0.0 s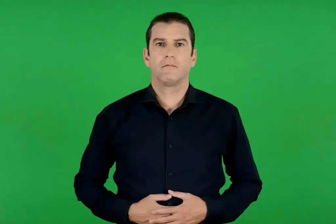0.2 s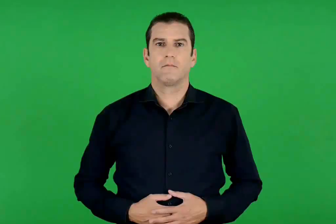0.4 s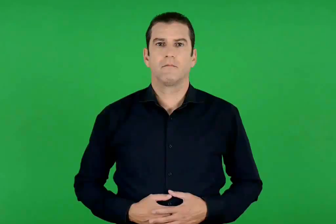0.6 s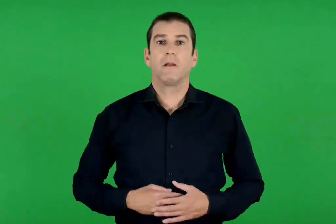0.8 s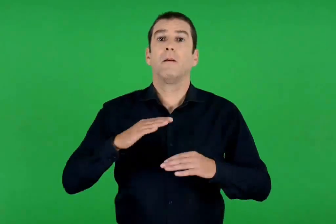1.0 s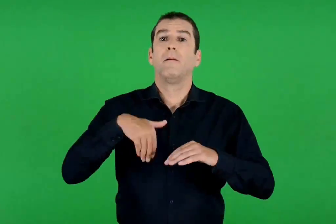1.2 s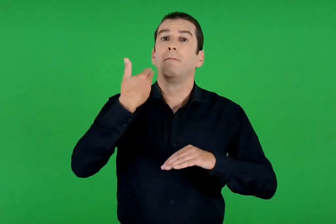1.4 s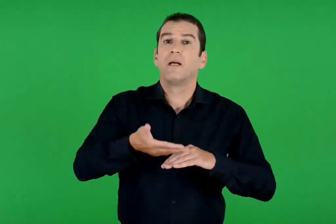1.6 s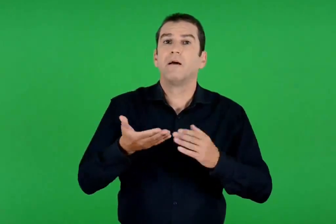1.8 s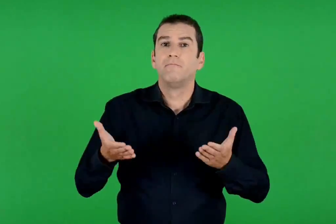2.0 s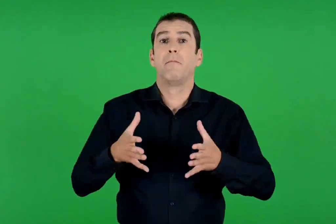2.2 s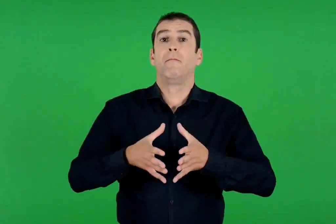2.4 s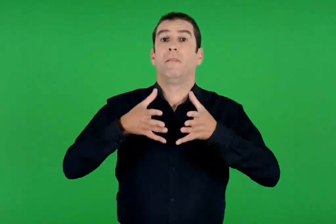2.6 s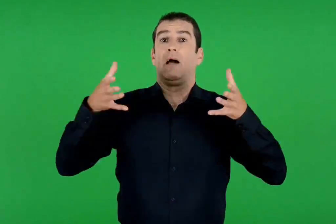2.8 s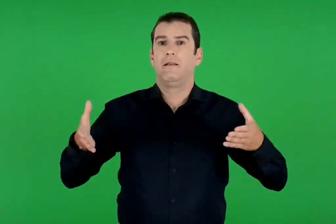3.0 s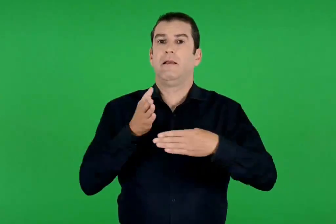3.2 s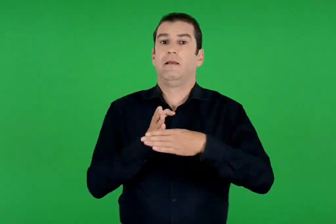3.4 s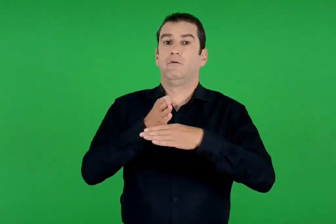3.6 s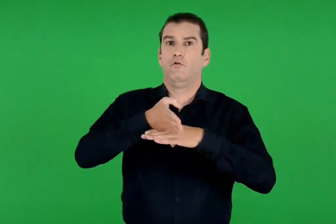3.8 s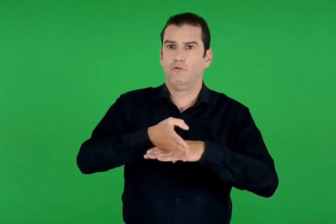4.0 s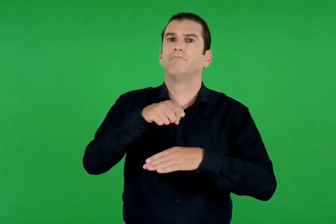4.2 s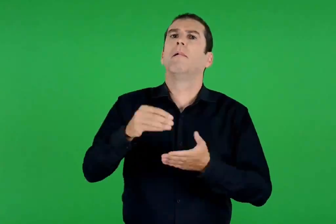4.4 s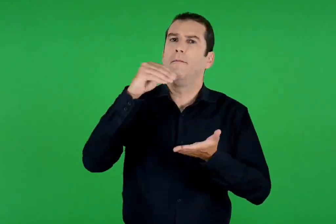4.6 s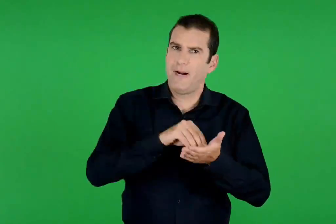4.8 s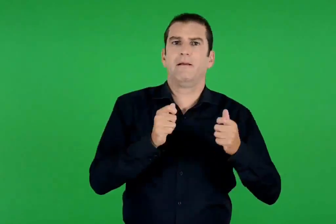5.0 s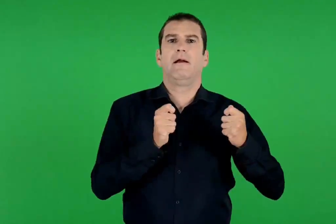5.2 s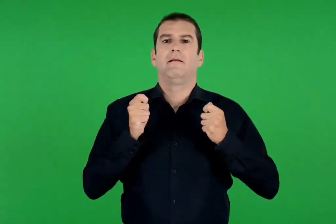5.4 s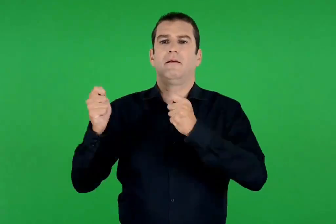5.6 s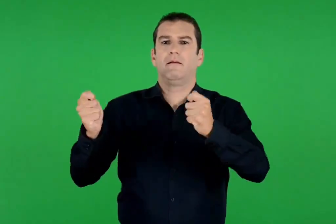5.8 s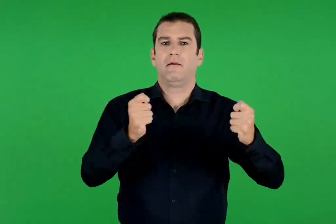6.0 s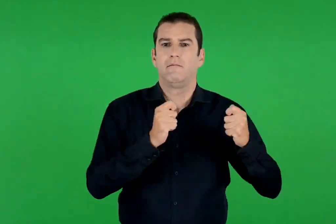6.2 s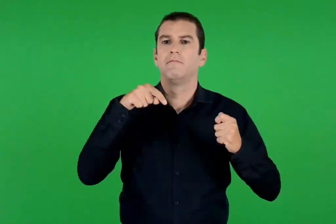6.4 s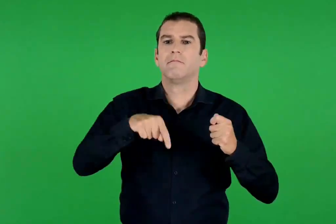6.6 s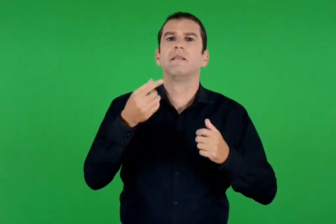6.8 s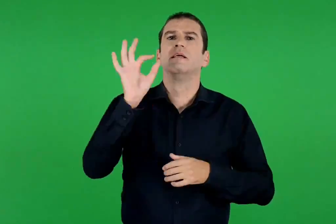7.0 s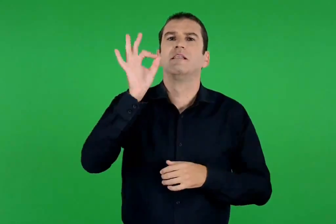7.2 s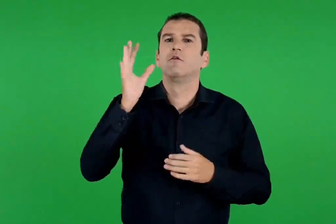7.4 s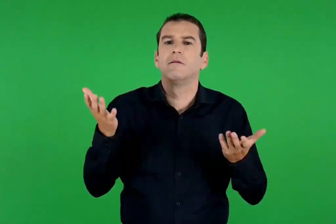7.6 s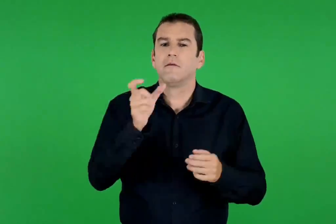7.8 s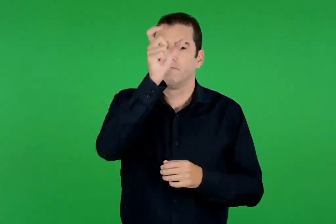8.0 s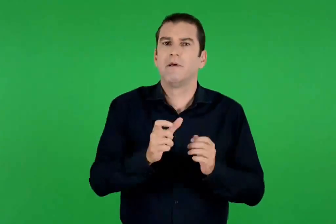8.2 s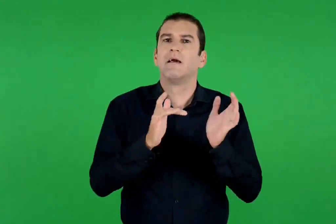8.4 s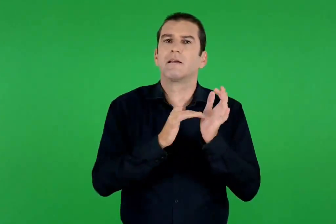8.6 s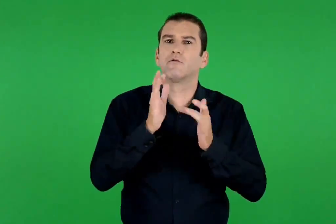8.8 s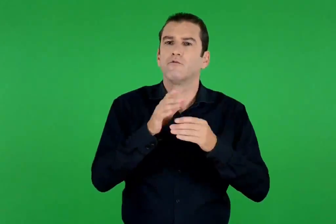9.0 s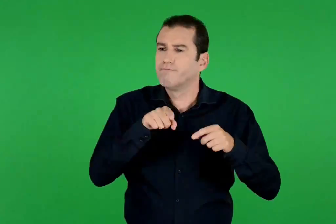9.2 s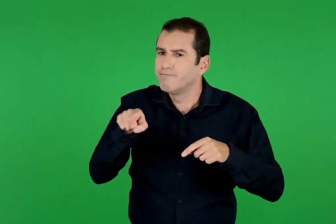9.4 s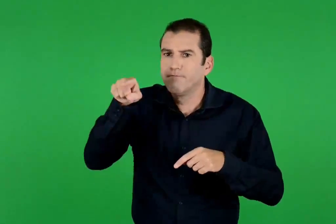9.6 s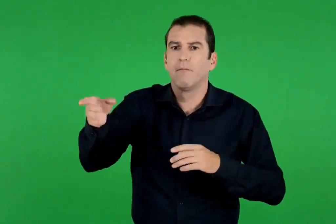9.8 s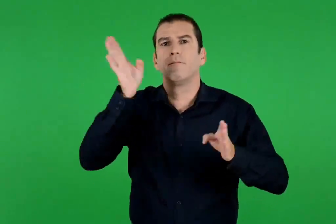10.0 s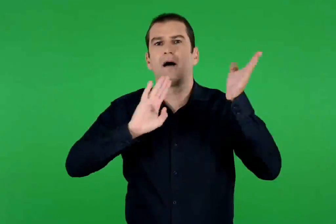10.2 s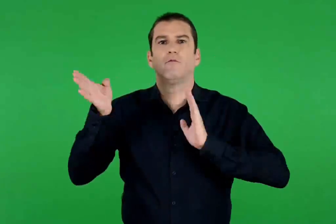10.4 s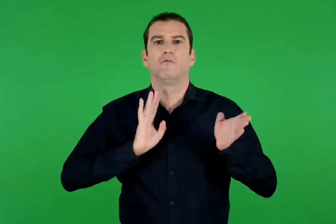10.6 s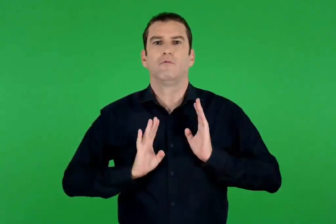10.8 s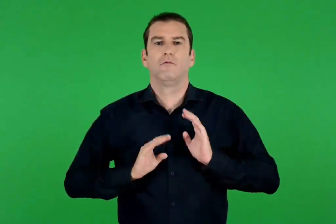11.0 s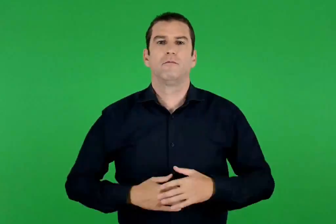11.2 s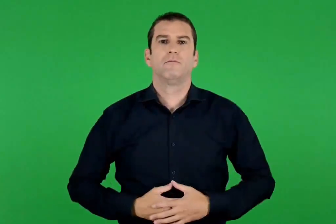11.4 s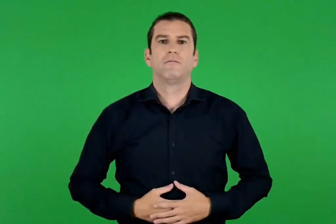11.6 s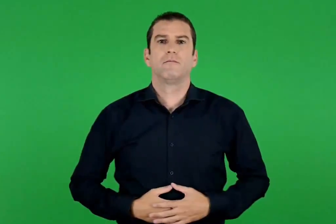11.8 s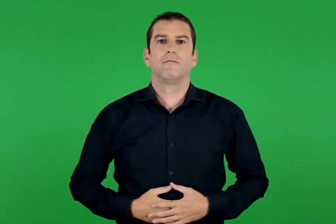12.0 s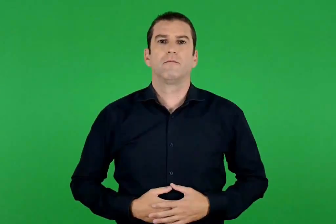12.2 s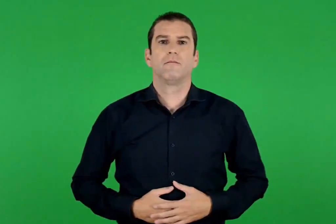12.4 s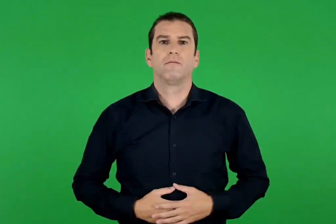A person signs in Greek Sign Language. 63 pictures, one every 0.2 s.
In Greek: μετά γίνεται η μεγάλη είσοδος και πάλι με λιτανεία. συμβολίζει την πορεία του χριστού προς το πάθος
